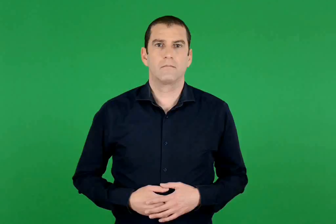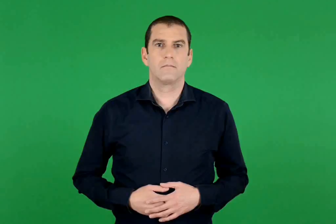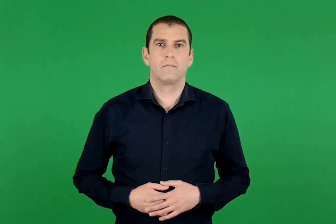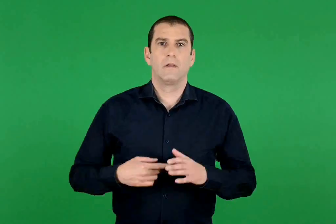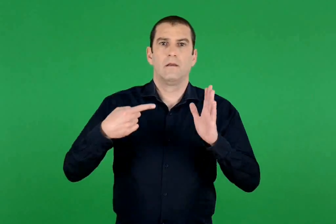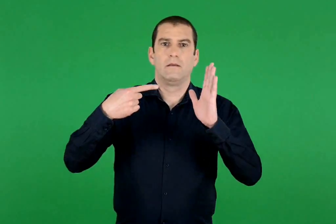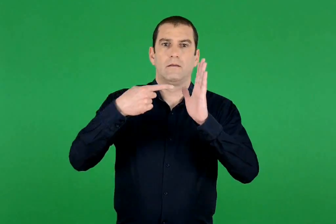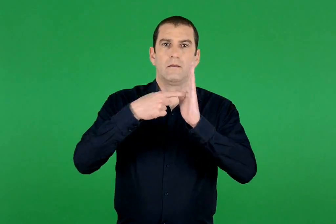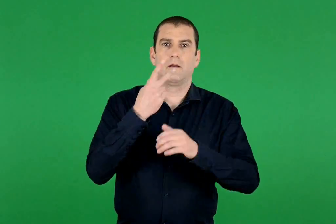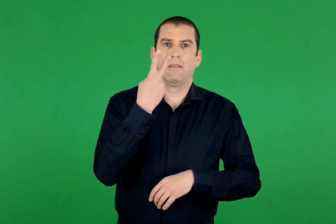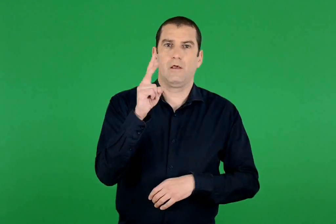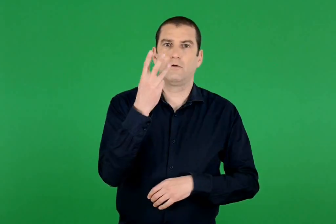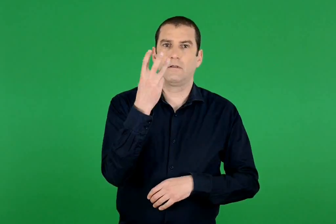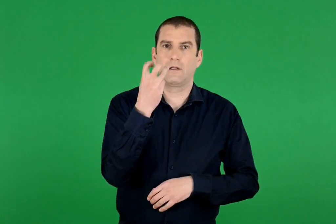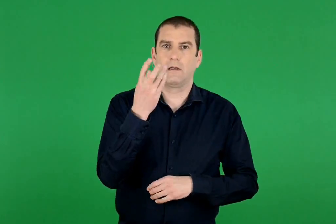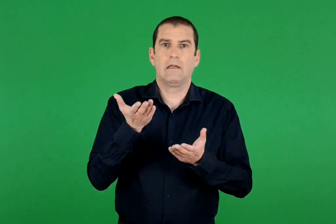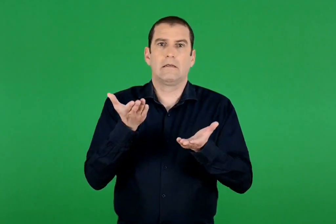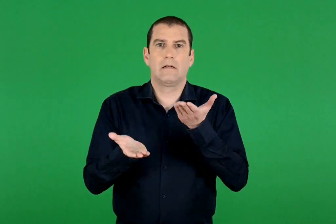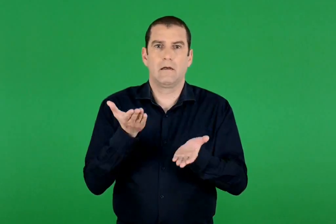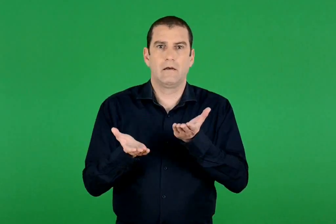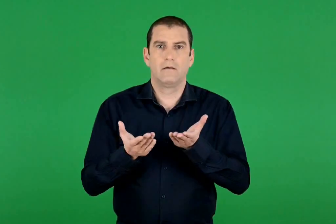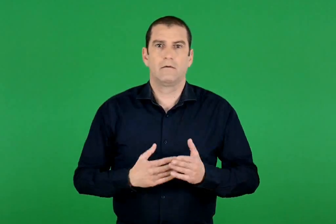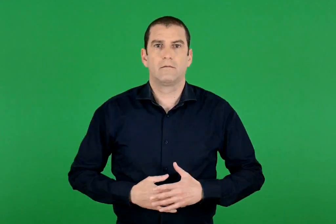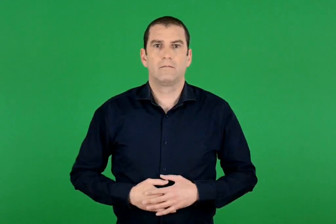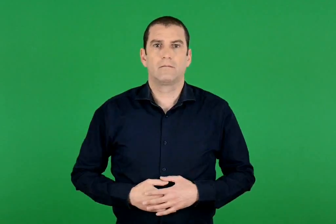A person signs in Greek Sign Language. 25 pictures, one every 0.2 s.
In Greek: 1.230 κιλά
